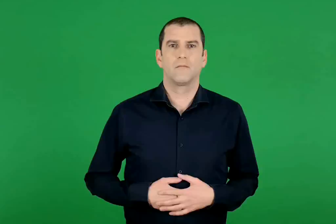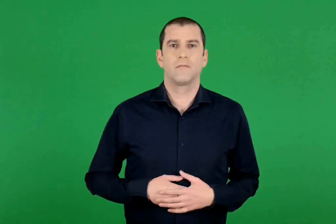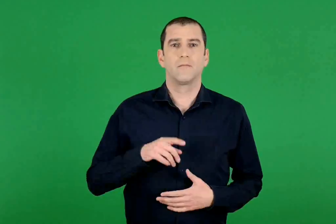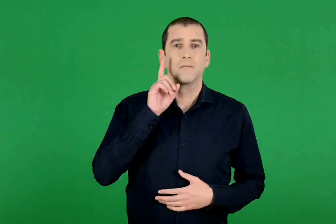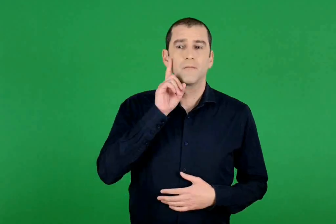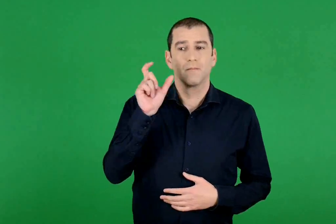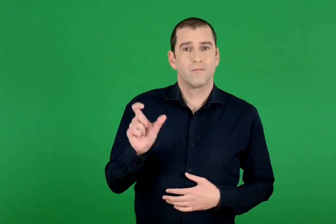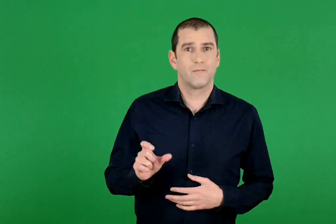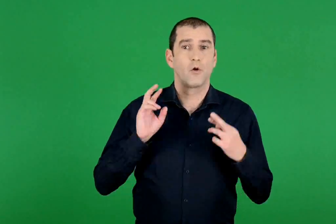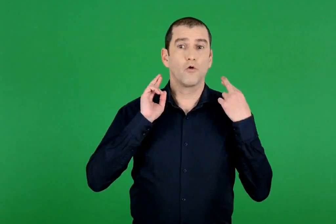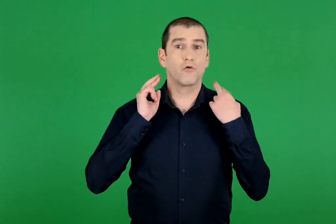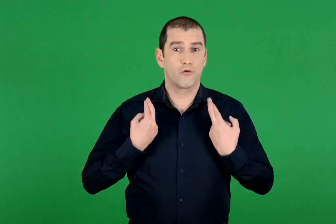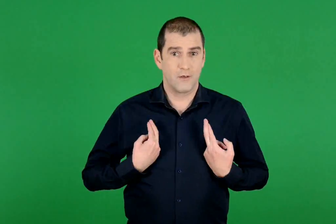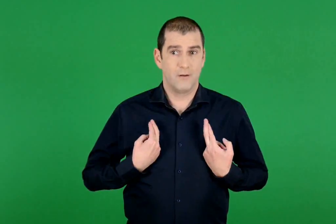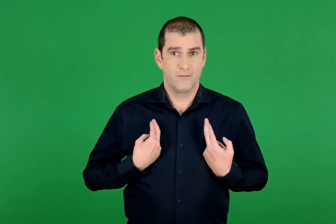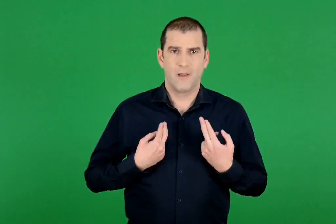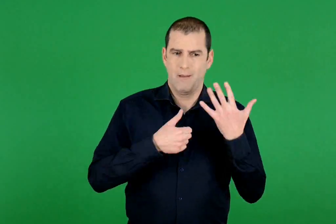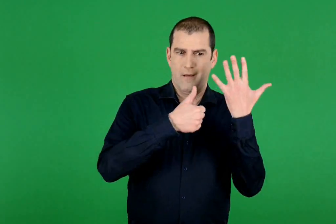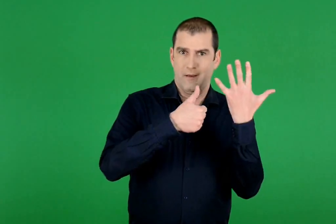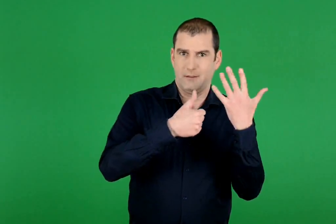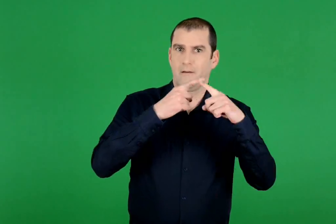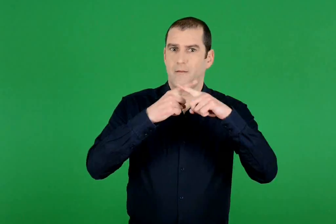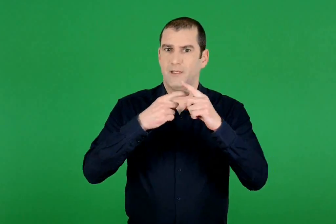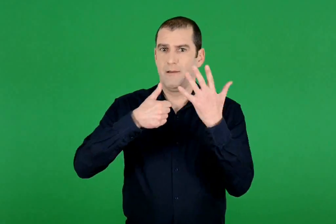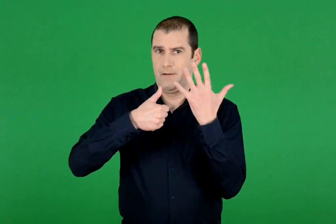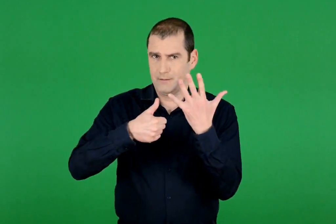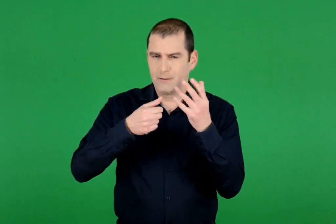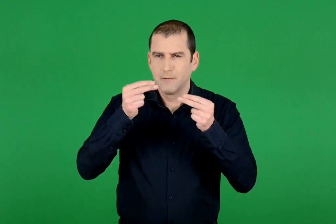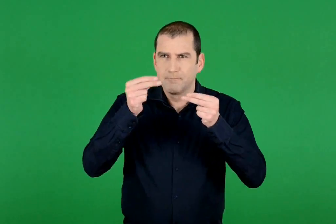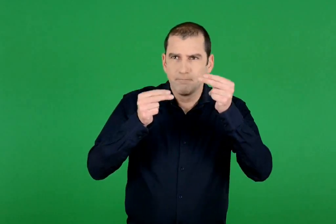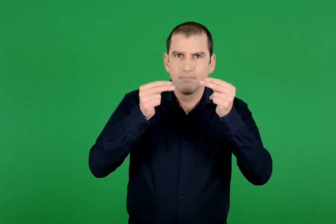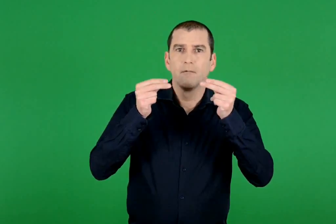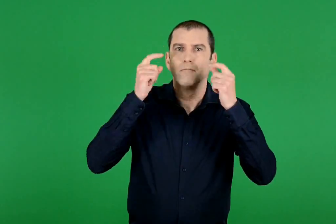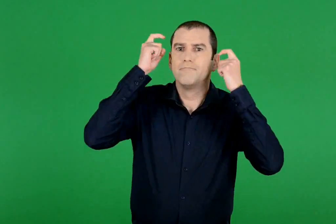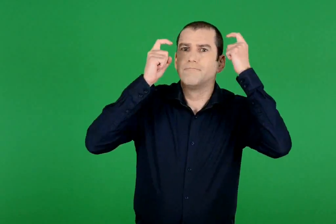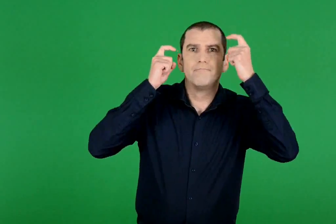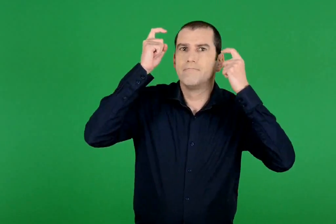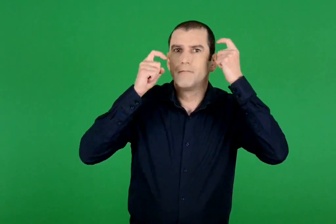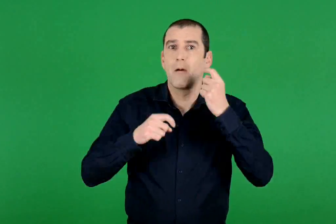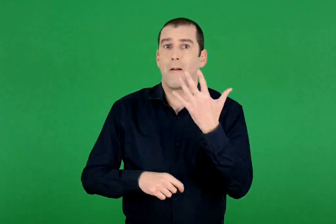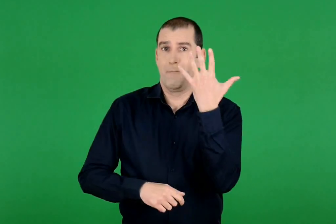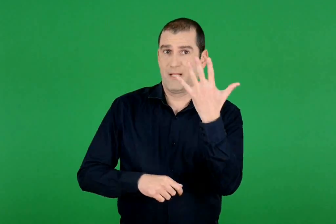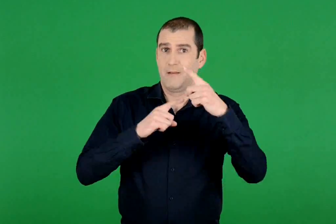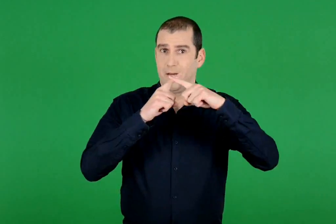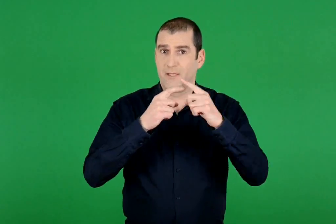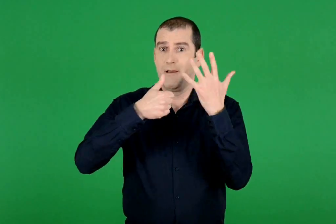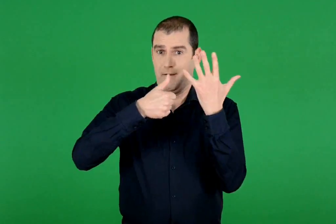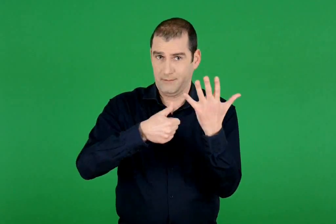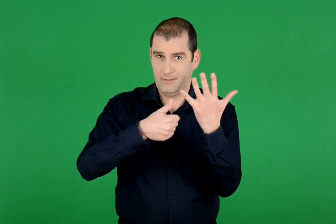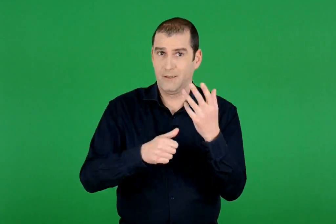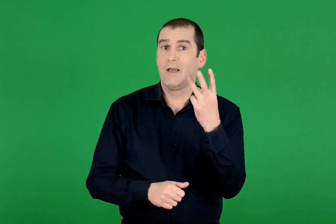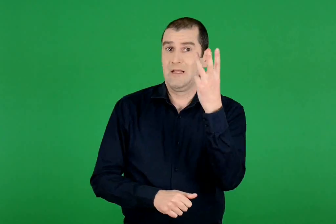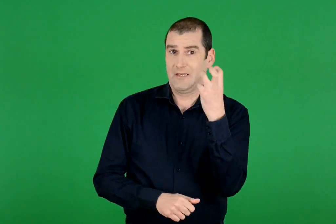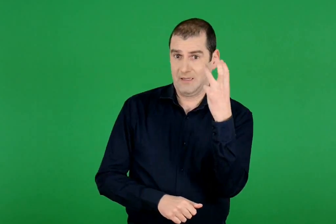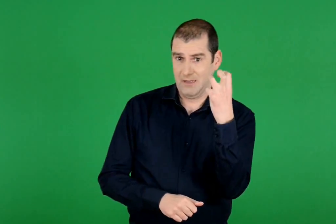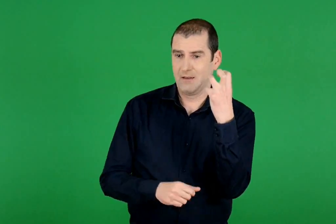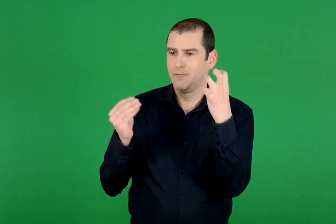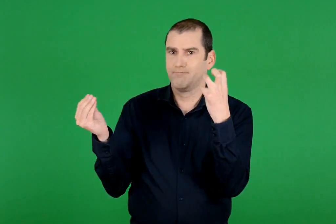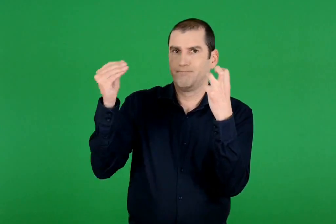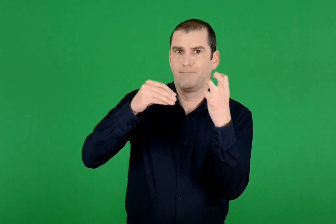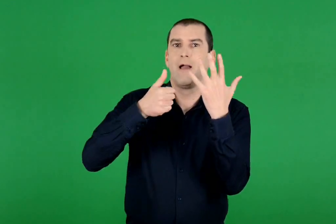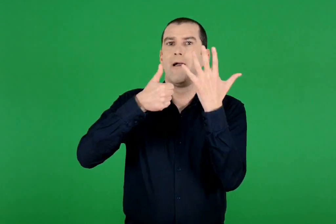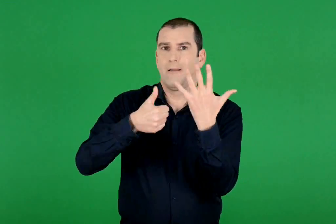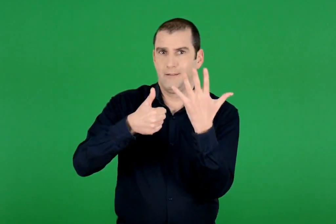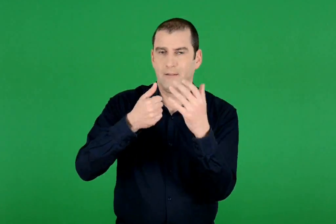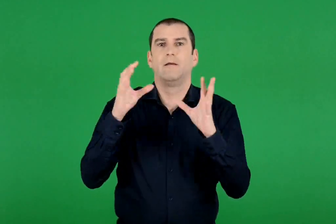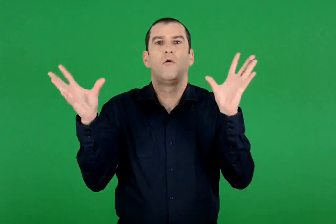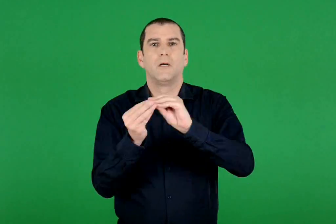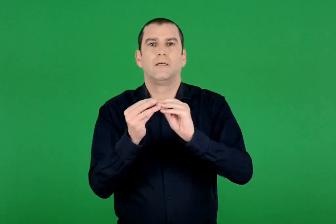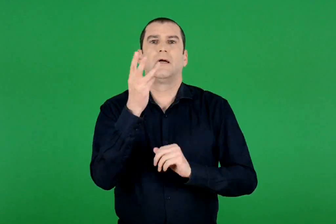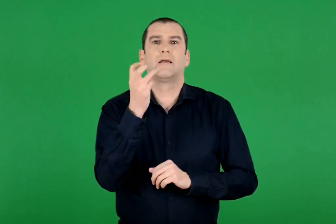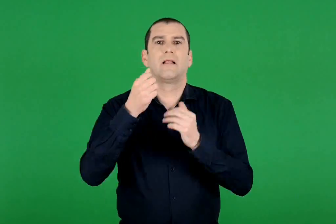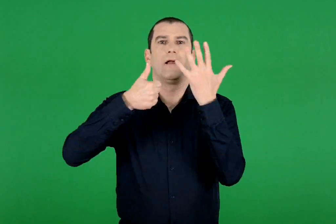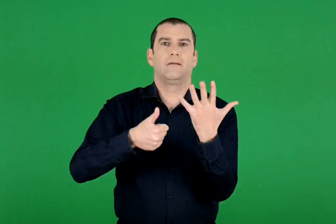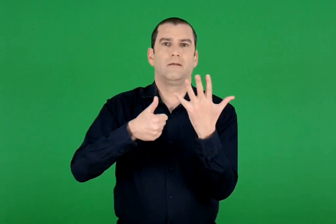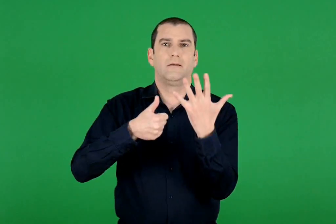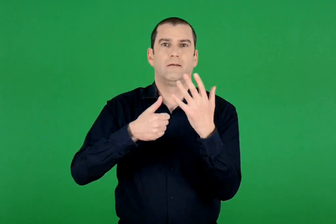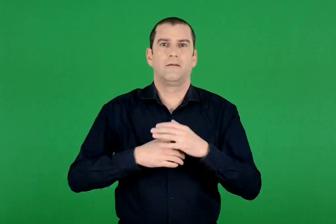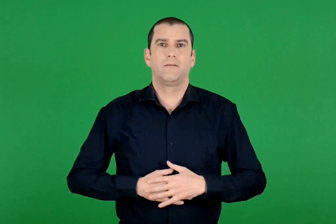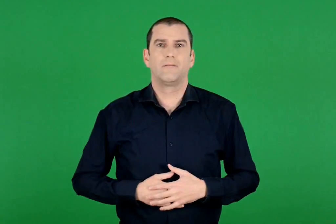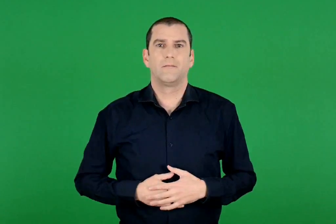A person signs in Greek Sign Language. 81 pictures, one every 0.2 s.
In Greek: η κορίνα για να υπολογίσει το 6 x 6 , σκέφτεται 5 x 6 = 30 , 30 + 6 = 36
